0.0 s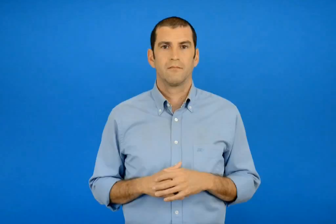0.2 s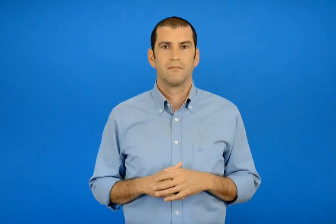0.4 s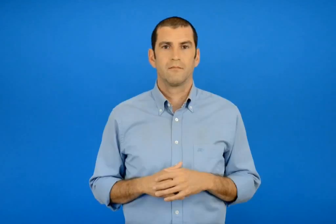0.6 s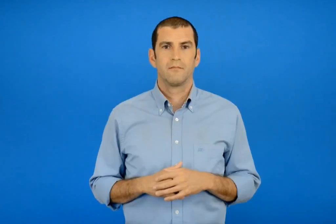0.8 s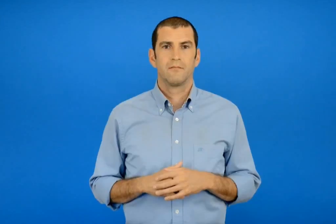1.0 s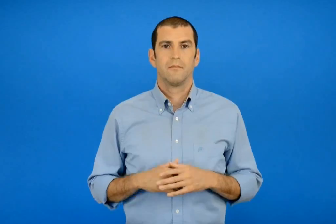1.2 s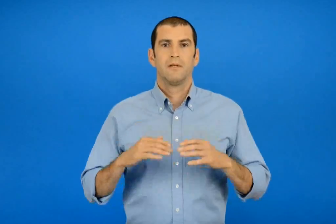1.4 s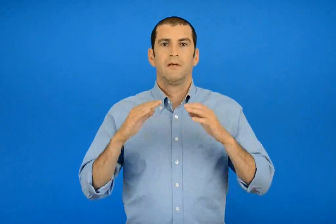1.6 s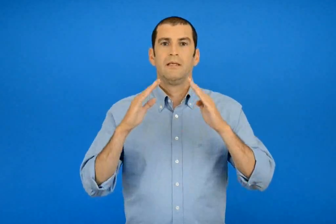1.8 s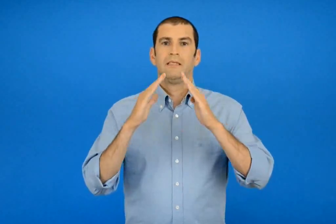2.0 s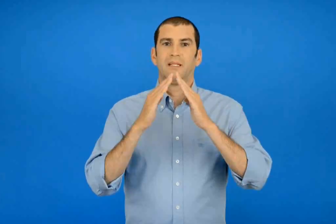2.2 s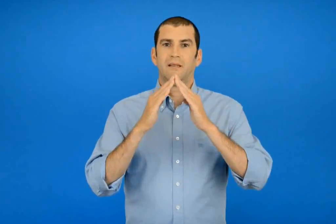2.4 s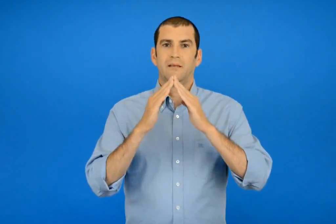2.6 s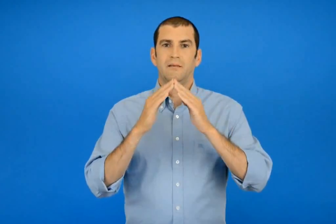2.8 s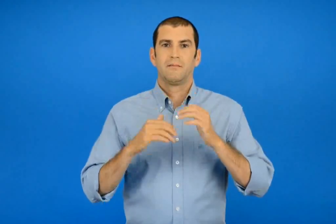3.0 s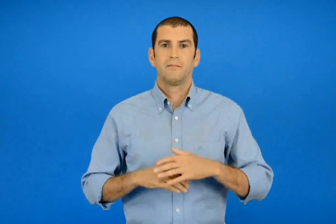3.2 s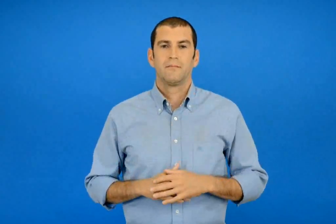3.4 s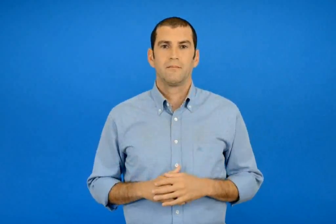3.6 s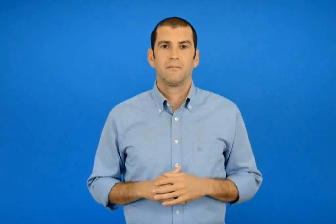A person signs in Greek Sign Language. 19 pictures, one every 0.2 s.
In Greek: σπίτι
